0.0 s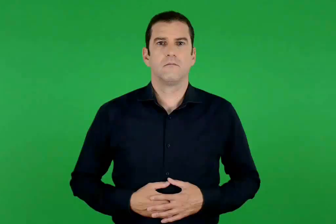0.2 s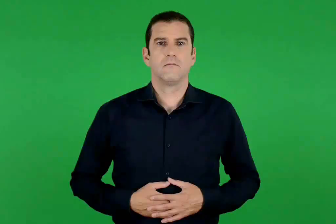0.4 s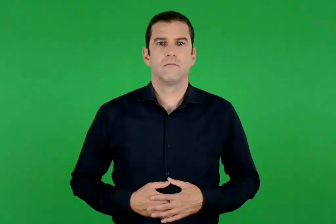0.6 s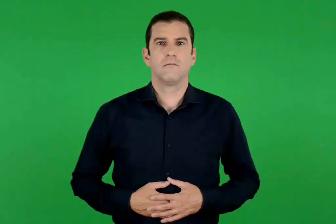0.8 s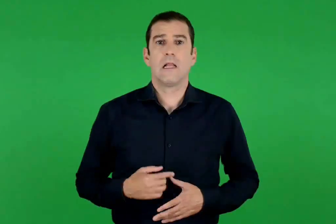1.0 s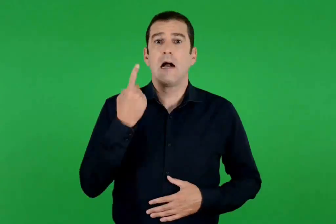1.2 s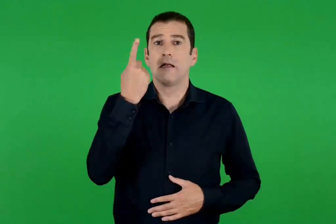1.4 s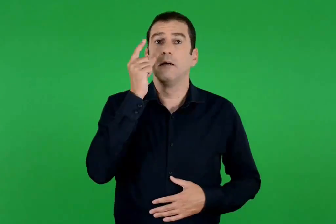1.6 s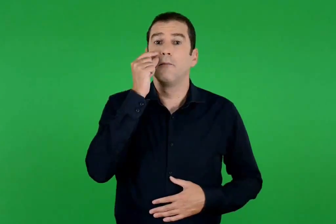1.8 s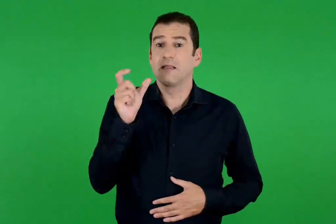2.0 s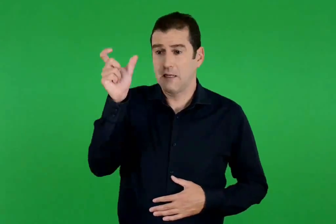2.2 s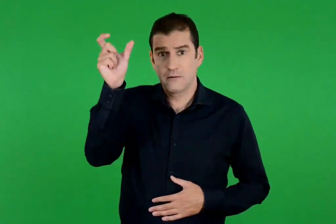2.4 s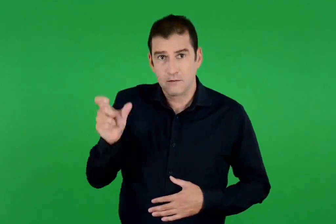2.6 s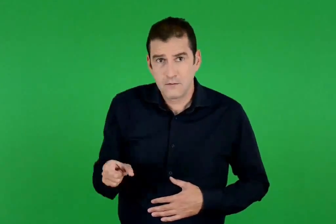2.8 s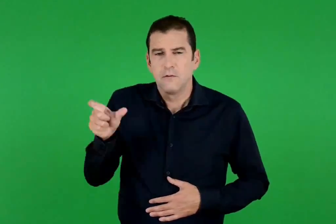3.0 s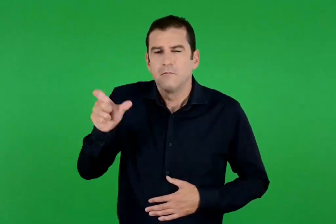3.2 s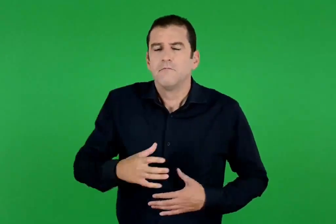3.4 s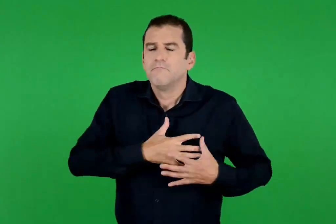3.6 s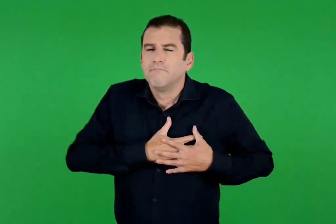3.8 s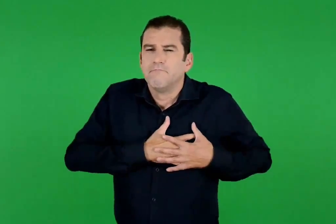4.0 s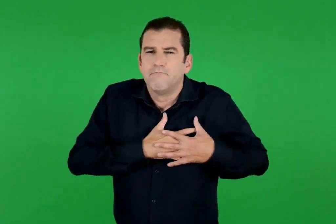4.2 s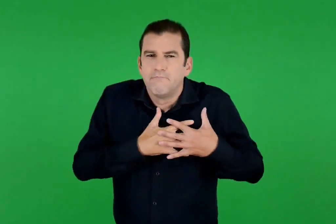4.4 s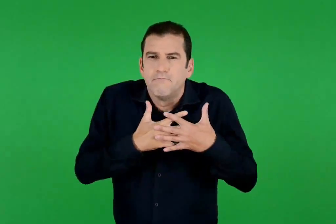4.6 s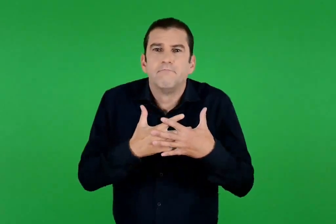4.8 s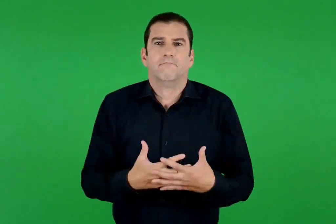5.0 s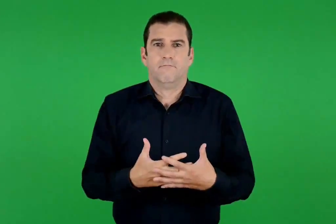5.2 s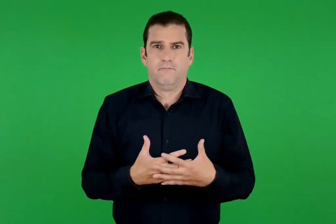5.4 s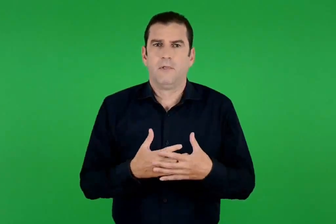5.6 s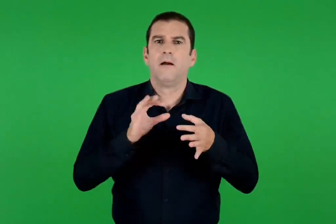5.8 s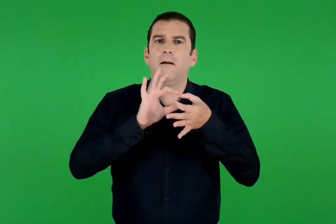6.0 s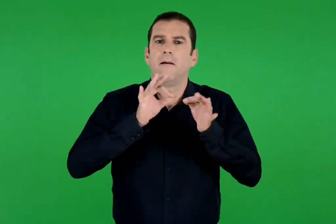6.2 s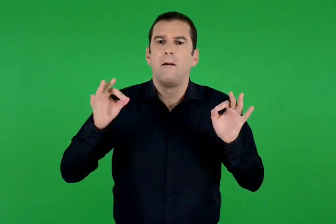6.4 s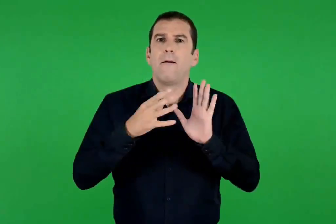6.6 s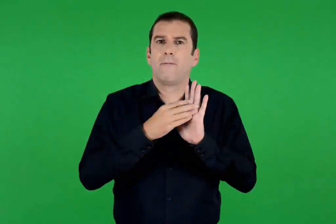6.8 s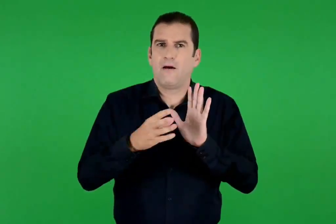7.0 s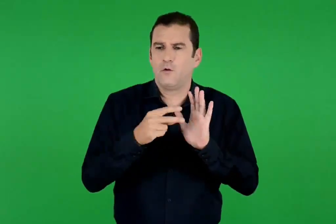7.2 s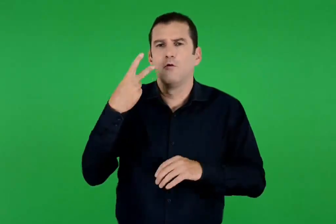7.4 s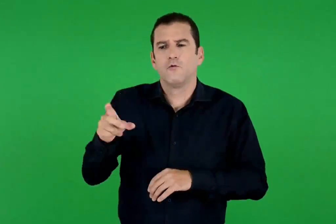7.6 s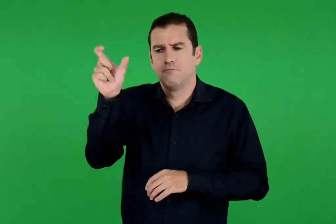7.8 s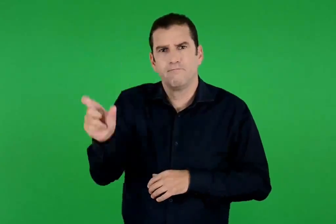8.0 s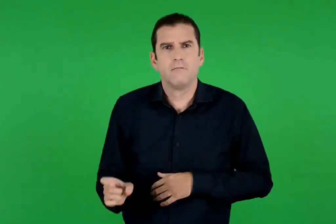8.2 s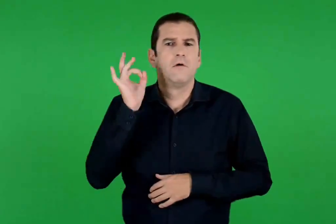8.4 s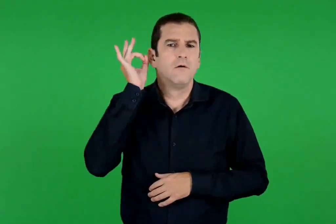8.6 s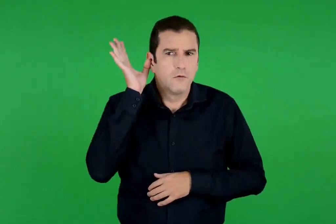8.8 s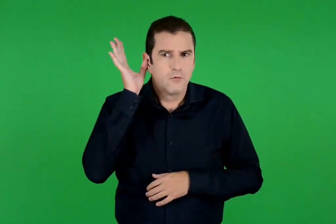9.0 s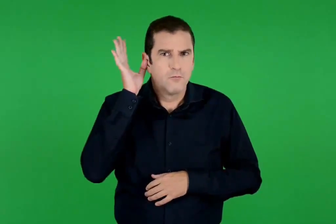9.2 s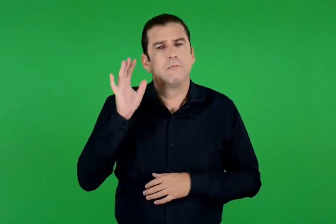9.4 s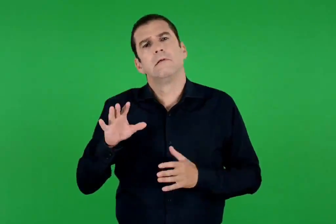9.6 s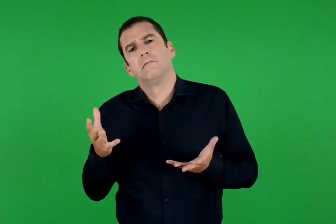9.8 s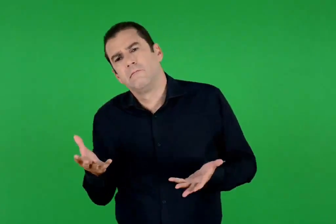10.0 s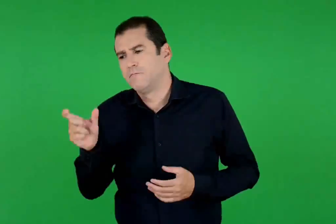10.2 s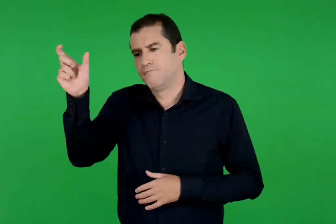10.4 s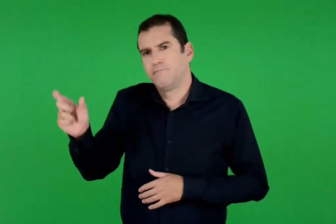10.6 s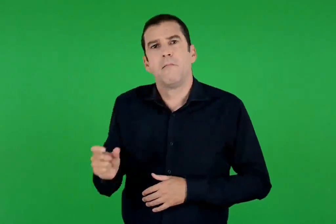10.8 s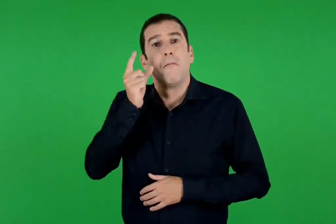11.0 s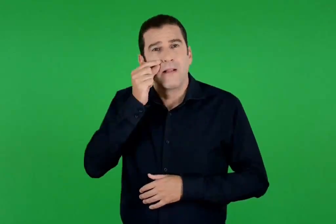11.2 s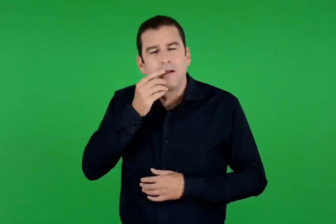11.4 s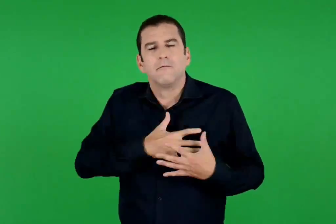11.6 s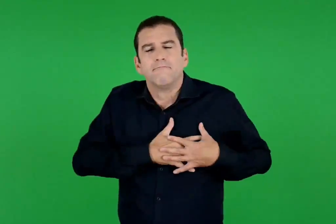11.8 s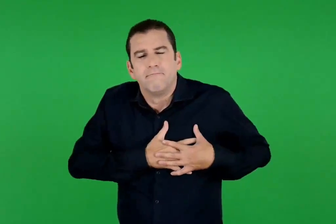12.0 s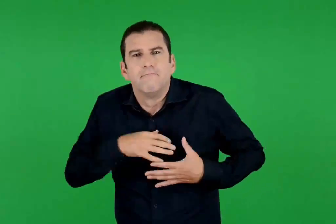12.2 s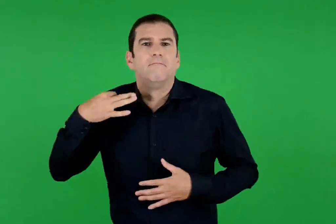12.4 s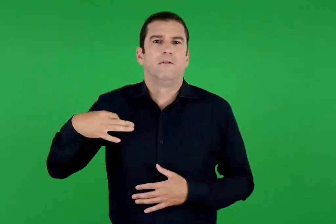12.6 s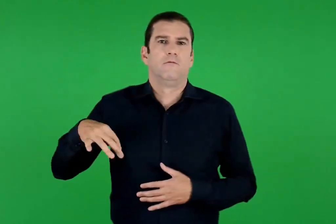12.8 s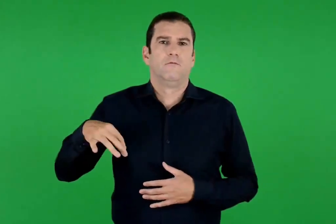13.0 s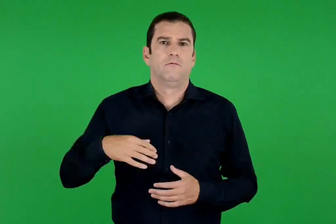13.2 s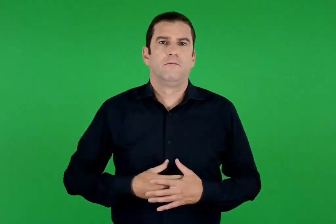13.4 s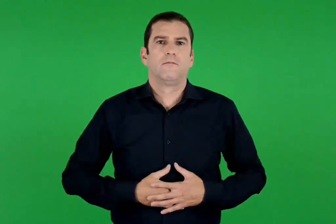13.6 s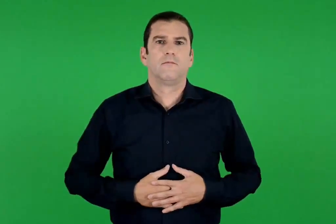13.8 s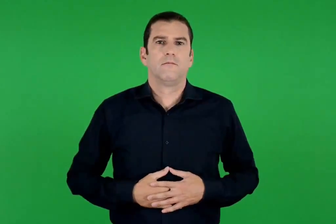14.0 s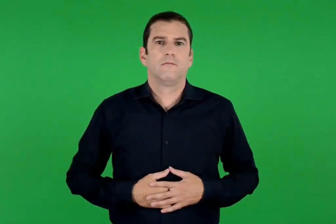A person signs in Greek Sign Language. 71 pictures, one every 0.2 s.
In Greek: ένας πατέρας γεμάτος αγάπη η παραβολή του ασώτου ή του σπλαχνικού πατέρα
